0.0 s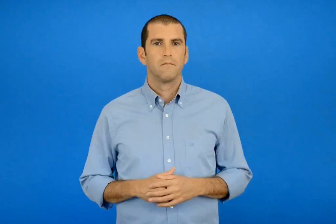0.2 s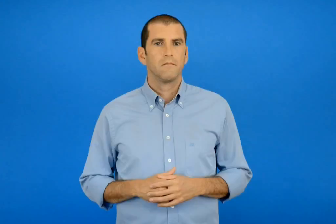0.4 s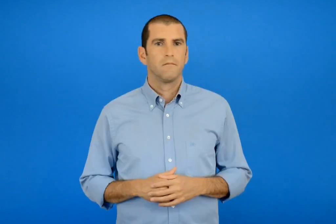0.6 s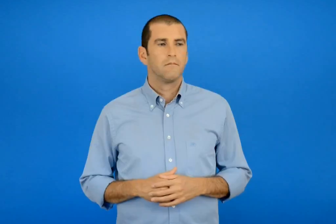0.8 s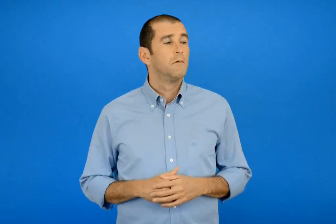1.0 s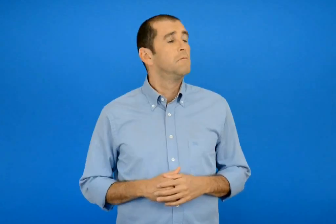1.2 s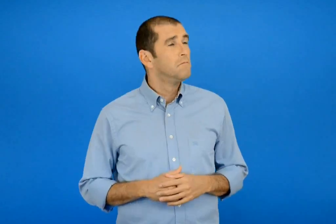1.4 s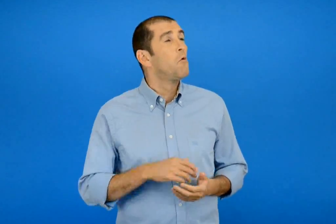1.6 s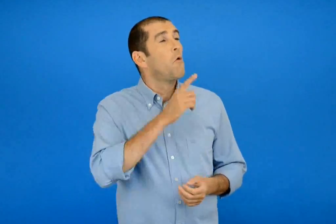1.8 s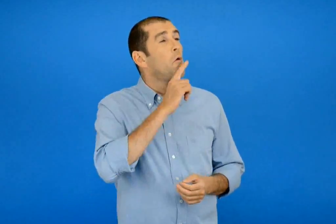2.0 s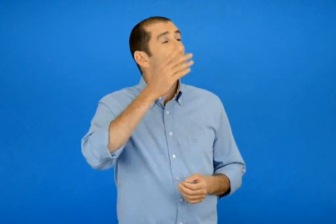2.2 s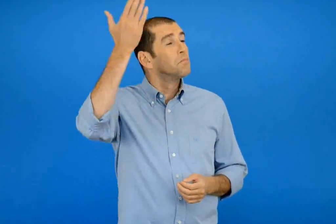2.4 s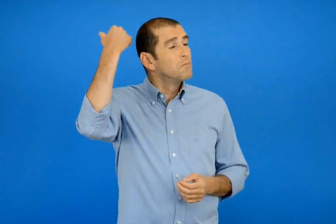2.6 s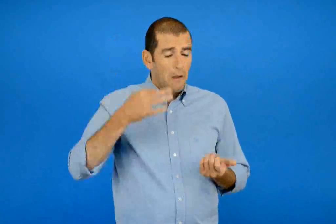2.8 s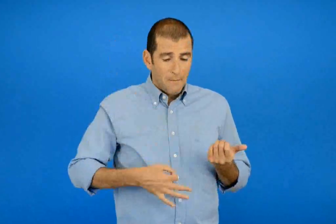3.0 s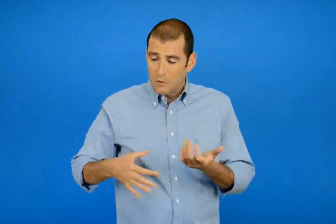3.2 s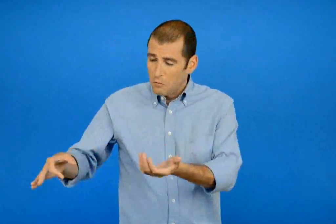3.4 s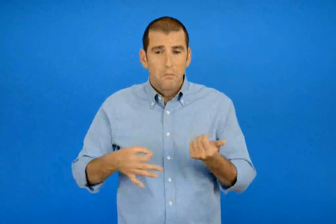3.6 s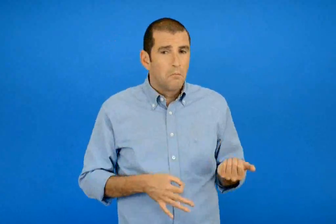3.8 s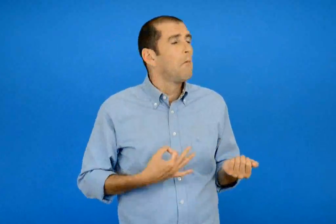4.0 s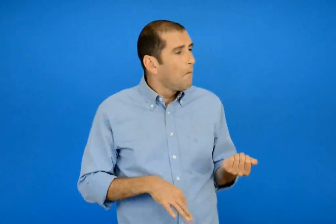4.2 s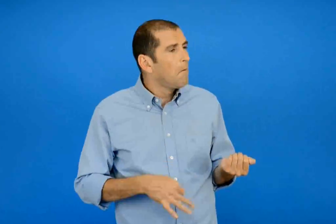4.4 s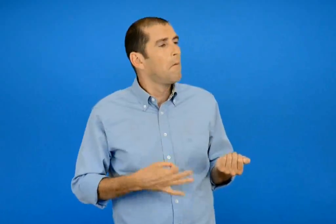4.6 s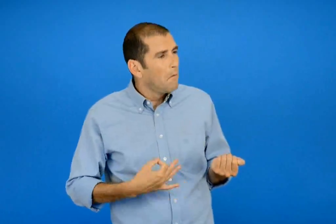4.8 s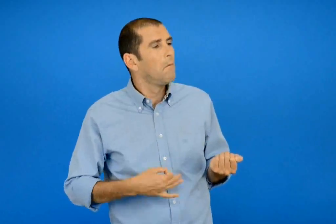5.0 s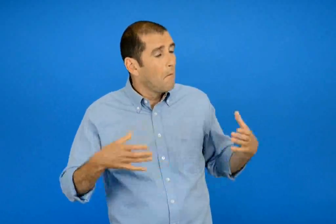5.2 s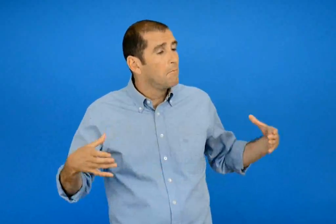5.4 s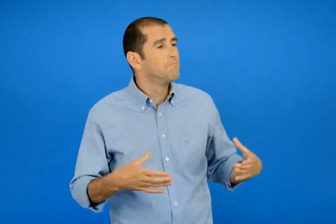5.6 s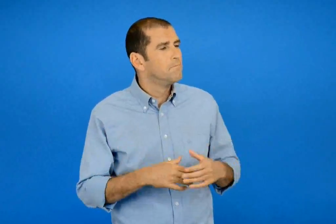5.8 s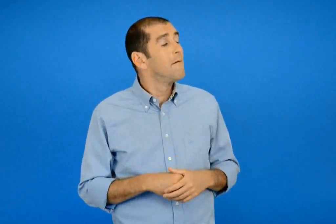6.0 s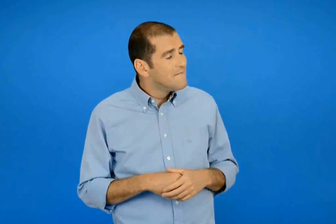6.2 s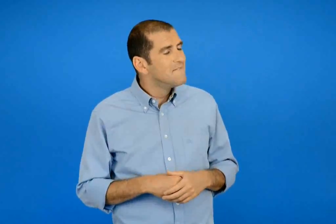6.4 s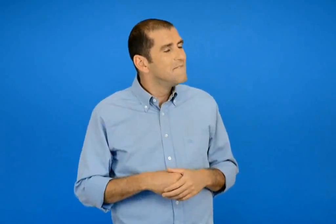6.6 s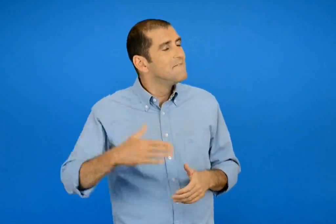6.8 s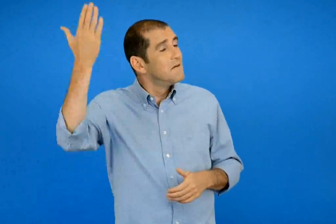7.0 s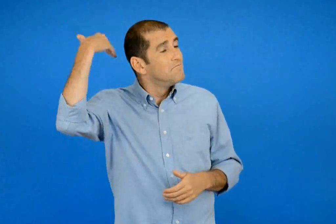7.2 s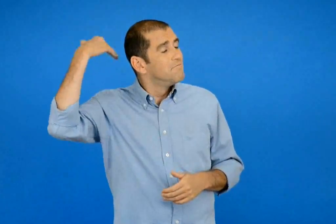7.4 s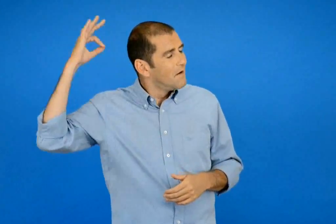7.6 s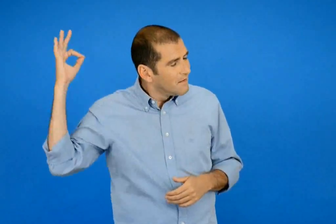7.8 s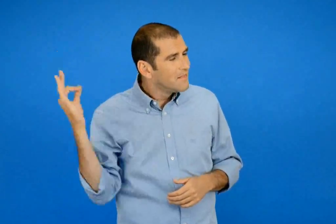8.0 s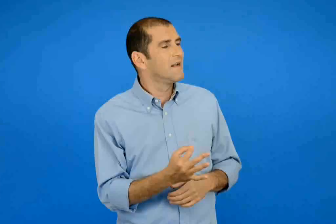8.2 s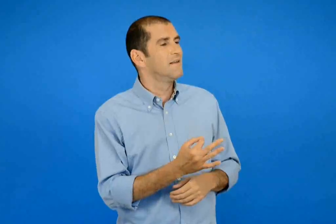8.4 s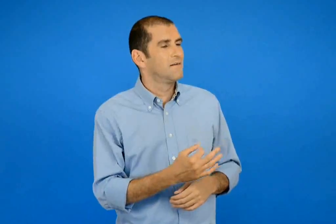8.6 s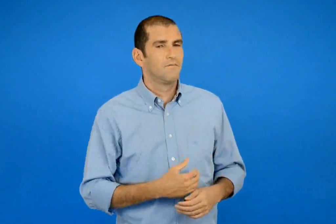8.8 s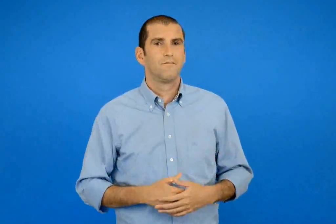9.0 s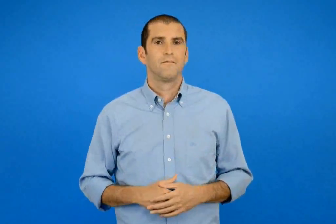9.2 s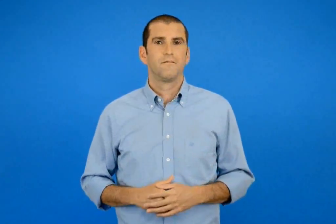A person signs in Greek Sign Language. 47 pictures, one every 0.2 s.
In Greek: σαν τότε που παίρναμε το μαντολίνο και κάναμε καντάδες αχ άλλες εποχές
